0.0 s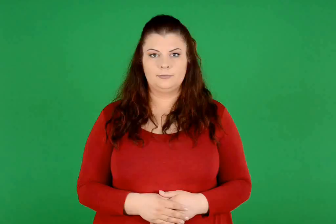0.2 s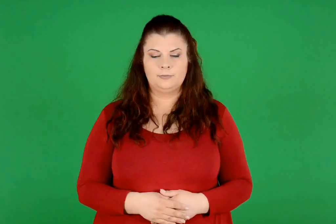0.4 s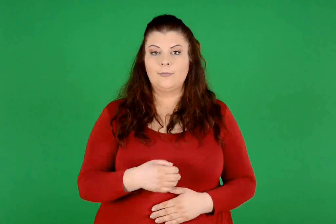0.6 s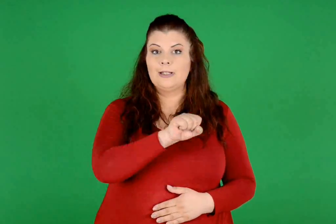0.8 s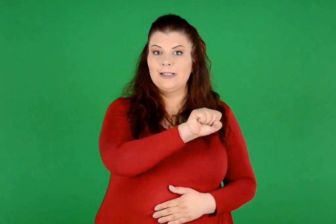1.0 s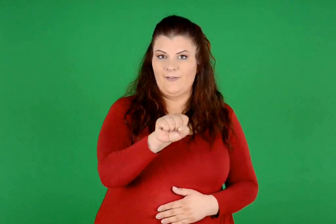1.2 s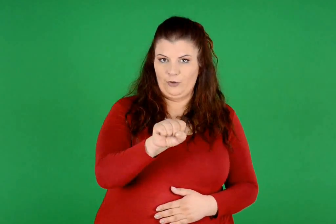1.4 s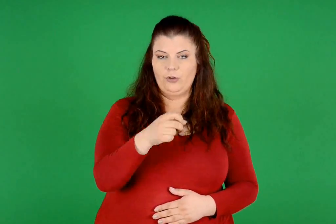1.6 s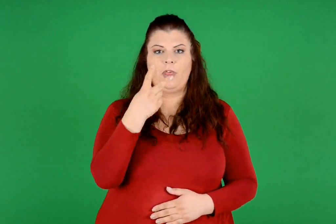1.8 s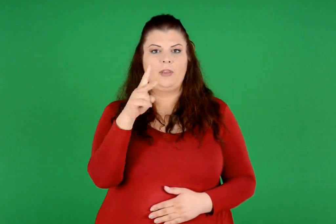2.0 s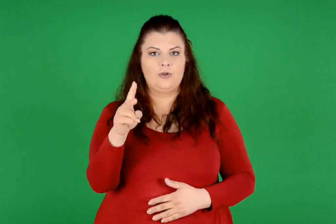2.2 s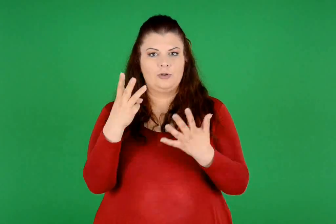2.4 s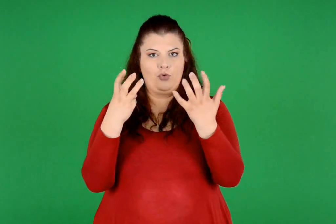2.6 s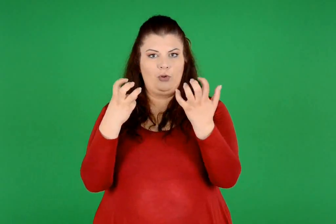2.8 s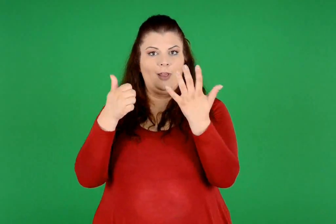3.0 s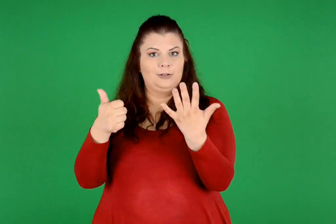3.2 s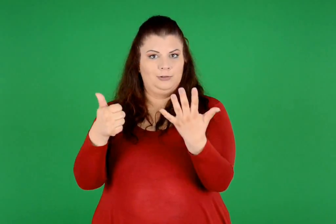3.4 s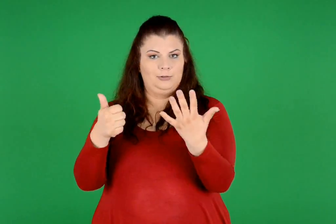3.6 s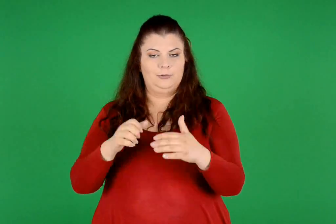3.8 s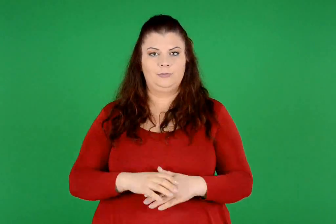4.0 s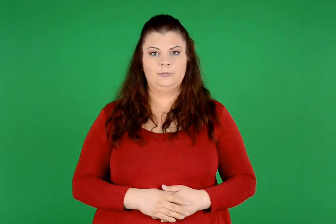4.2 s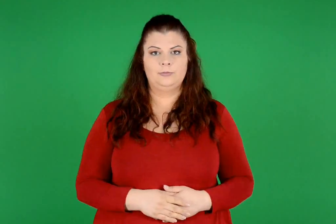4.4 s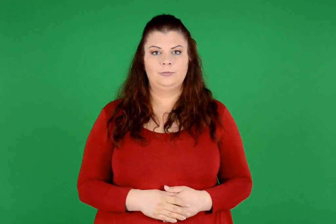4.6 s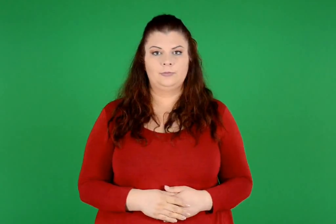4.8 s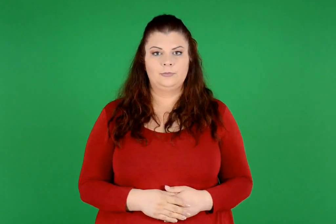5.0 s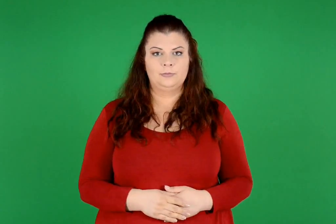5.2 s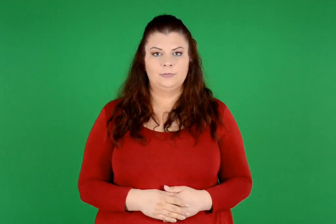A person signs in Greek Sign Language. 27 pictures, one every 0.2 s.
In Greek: σάββατο 286
